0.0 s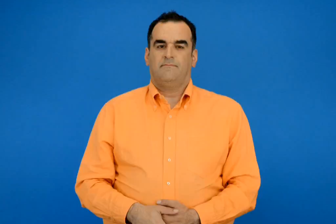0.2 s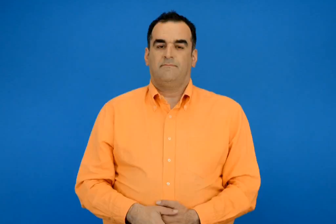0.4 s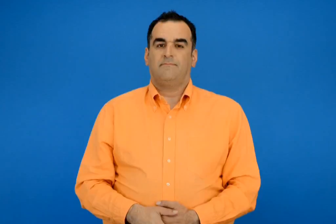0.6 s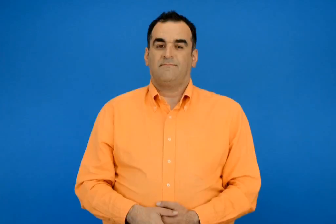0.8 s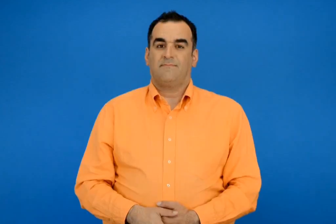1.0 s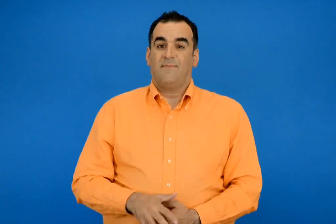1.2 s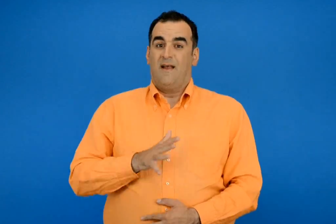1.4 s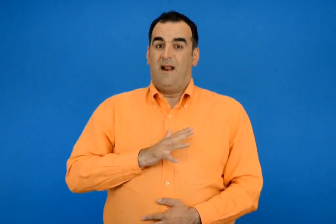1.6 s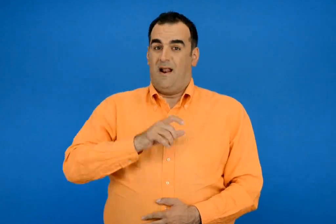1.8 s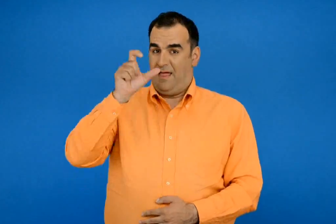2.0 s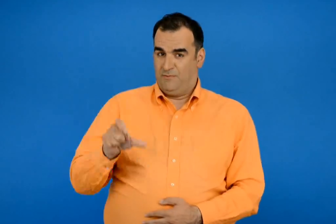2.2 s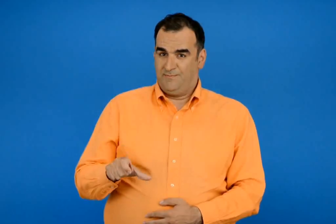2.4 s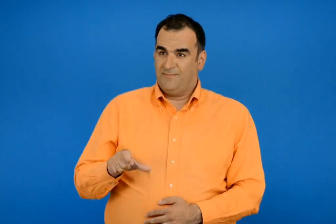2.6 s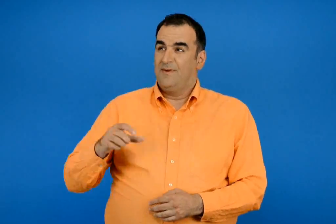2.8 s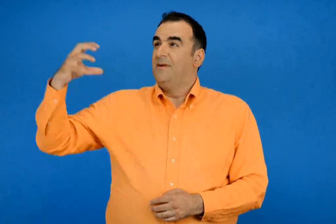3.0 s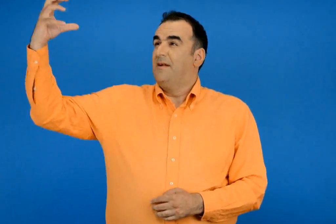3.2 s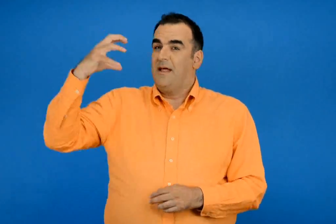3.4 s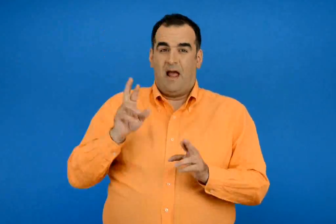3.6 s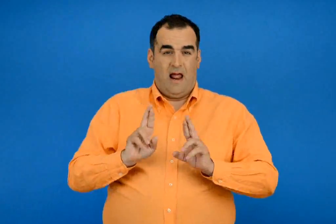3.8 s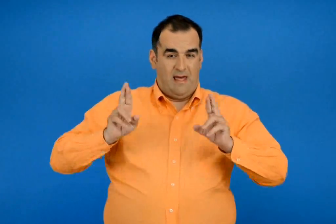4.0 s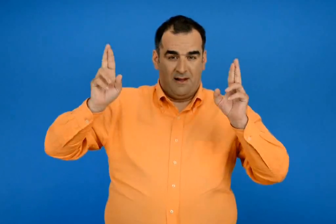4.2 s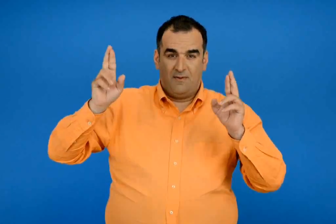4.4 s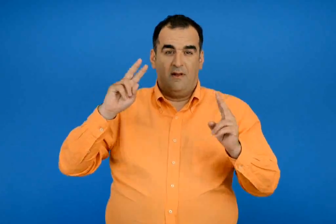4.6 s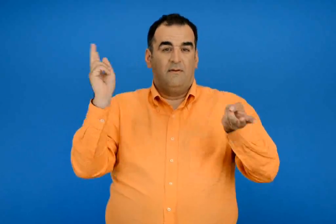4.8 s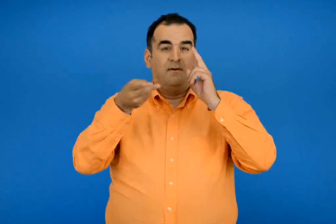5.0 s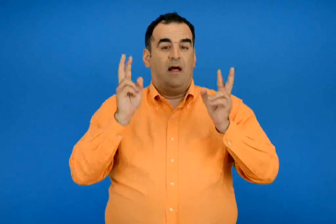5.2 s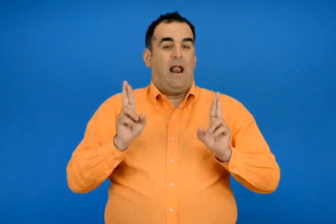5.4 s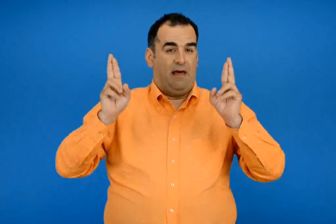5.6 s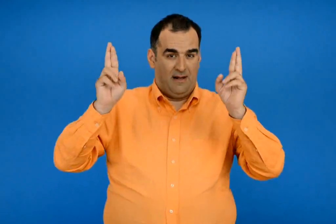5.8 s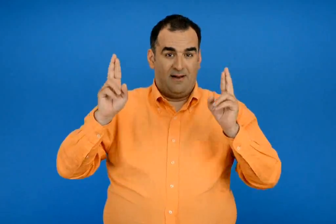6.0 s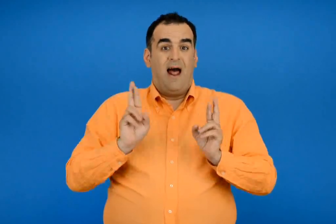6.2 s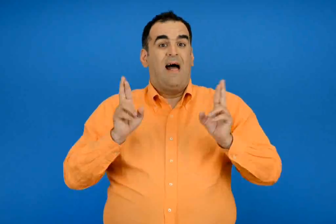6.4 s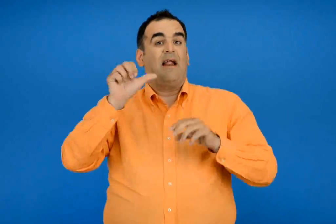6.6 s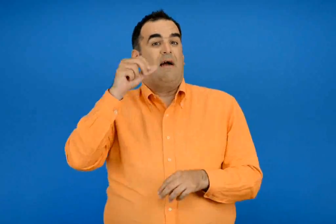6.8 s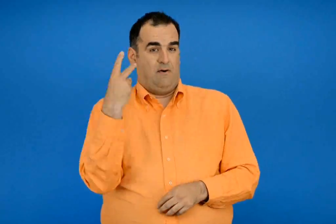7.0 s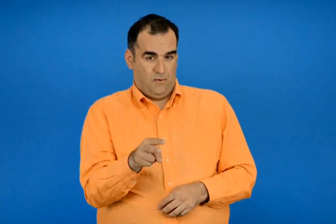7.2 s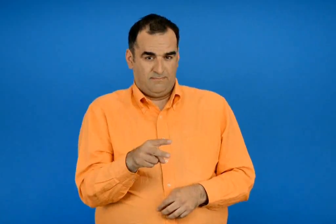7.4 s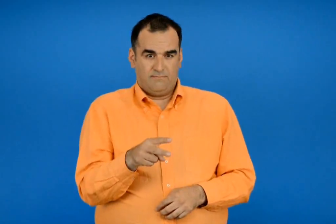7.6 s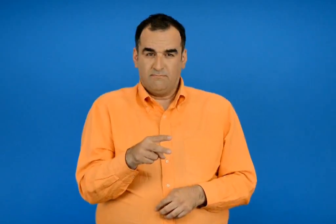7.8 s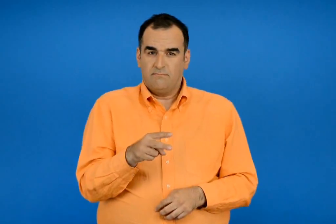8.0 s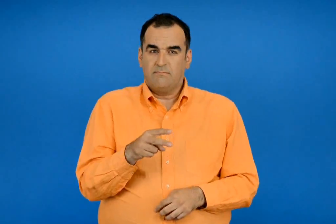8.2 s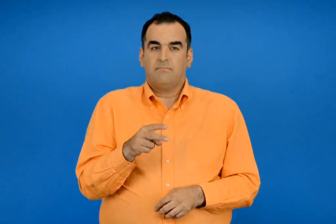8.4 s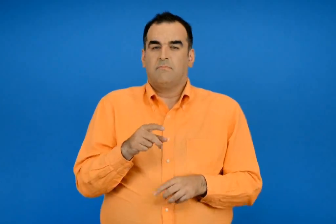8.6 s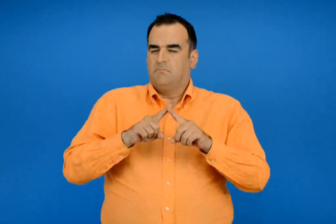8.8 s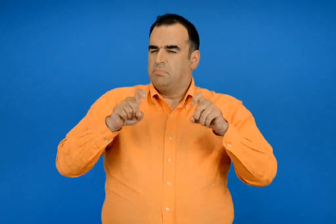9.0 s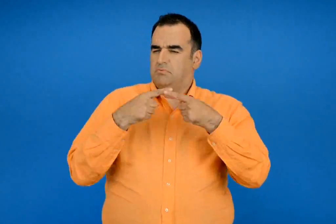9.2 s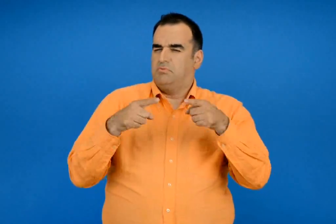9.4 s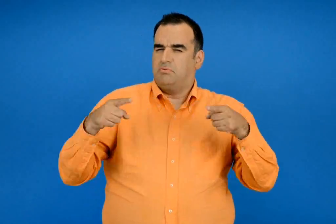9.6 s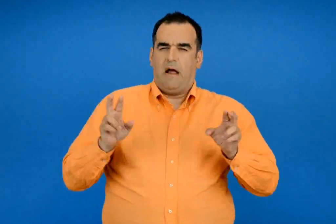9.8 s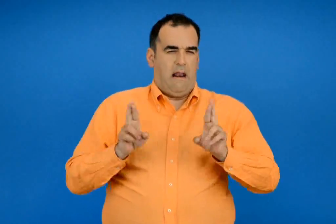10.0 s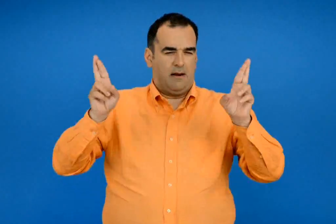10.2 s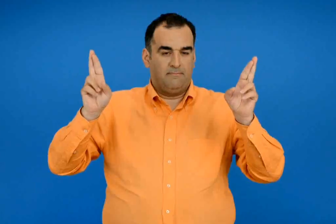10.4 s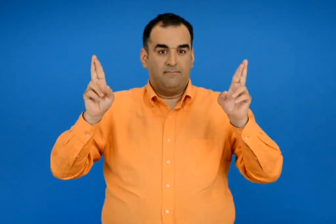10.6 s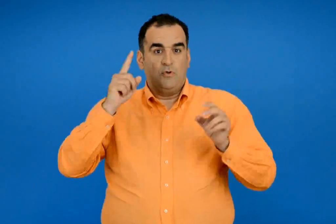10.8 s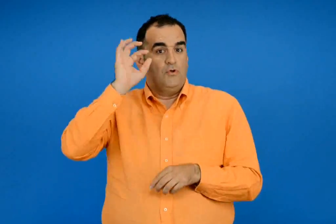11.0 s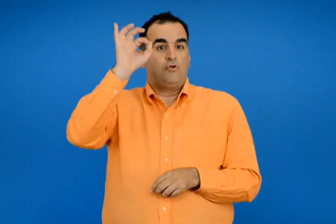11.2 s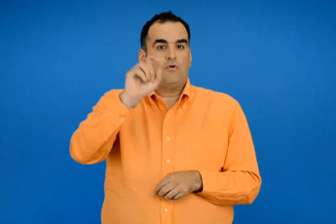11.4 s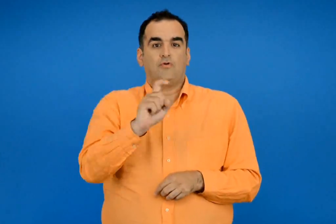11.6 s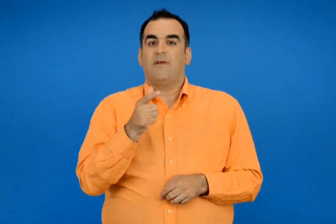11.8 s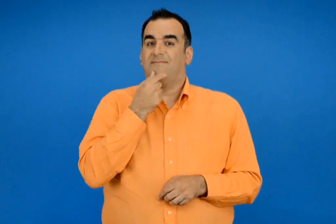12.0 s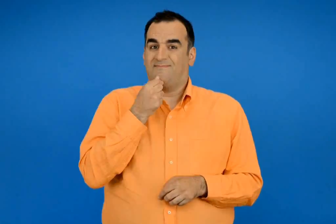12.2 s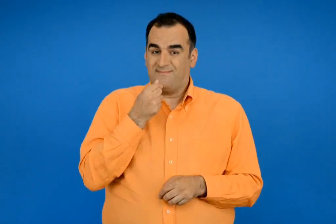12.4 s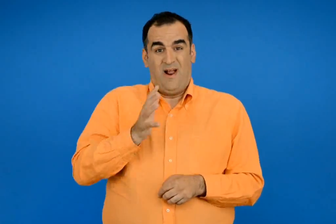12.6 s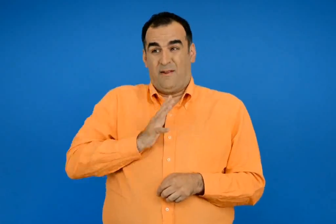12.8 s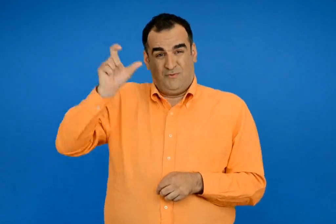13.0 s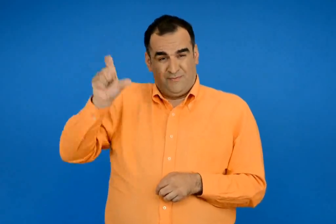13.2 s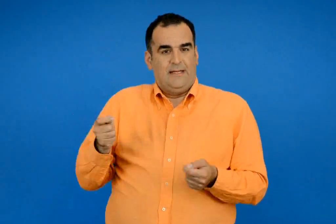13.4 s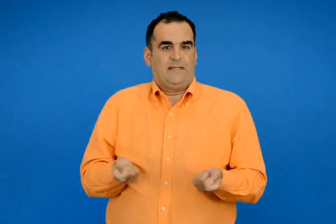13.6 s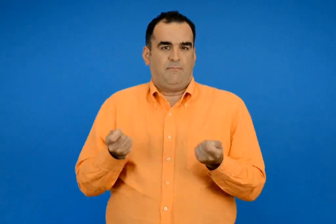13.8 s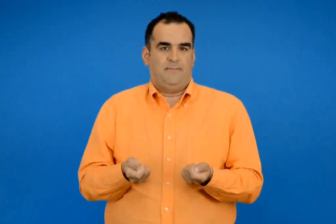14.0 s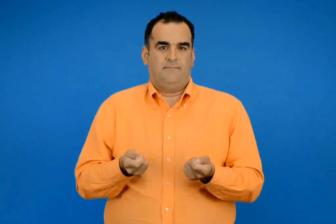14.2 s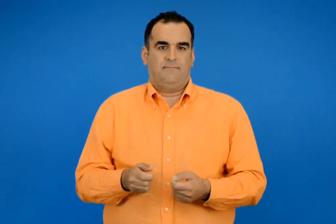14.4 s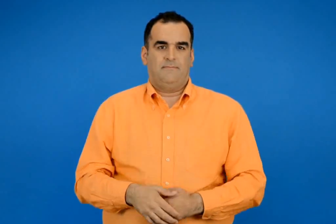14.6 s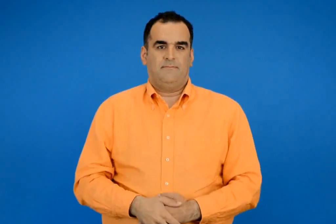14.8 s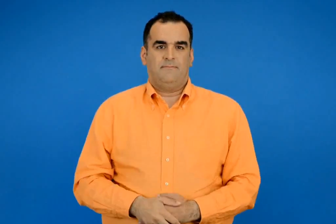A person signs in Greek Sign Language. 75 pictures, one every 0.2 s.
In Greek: ο άνθρωπος χρησιμοποιεί την ηλιακή και την αιολική ενέργεια την ενέργεια του νερού όπως και άλλες μορφές ενέργειας για να κάνει ευκολότερη τη ζωή του
